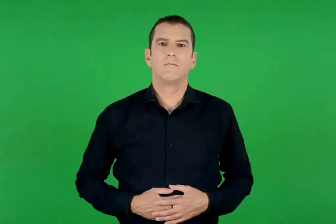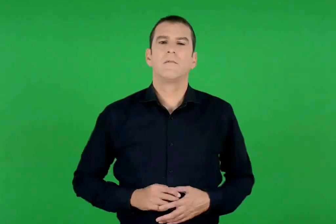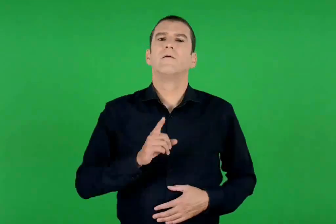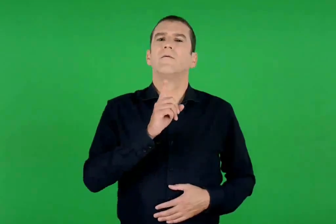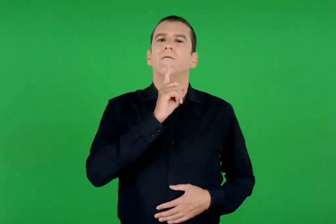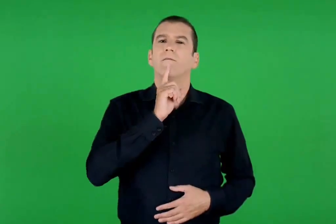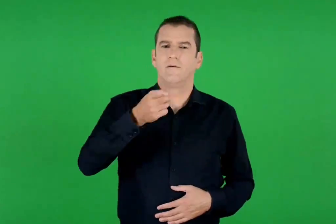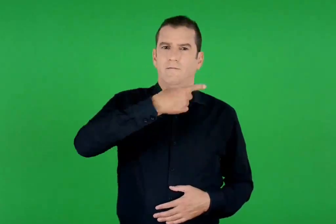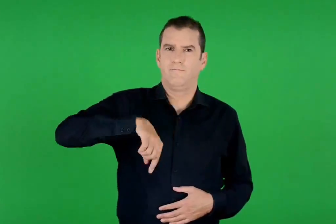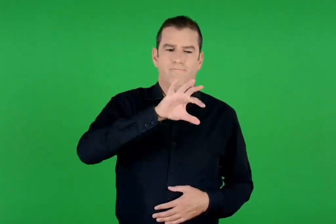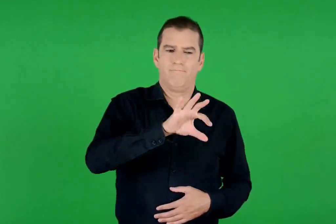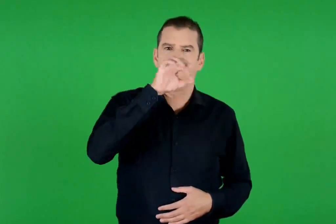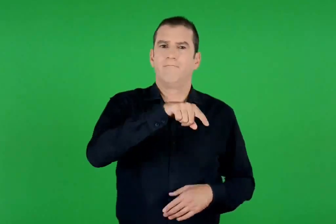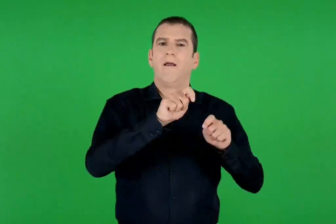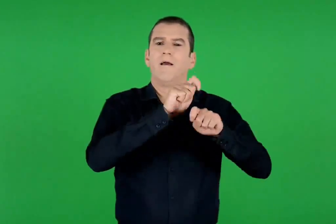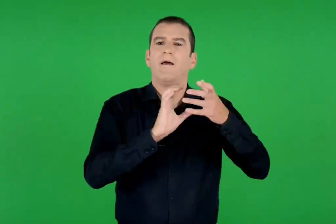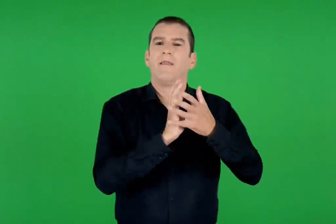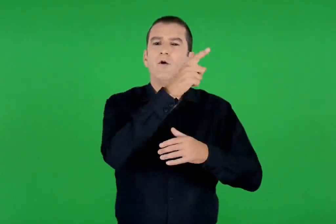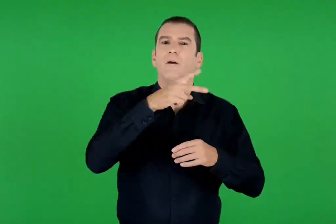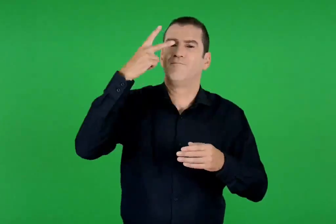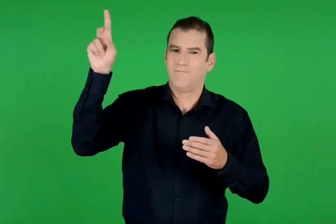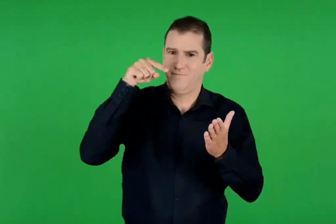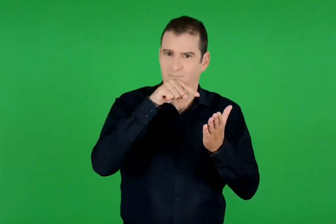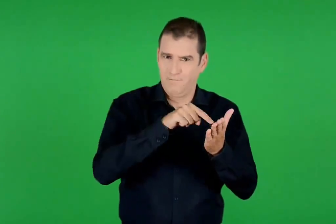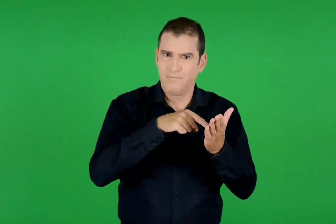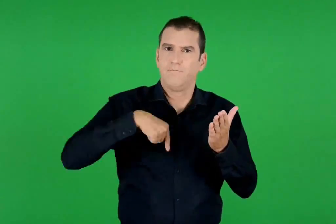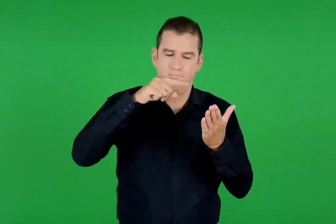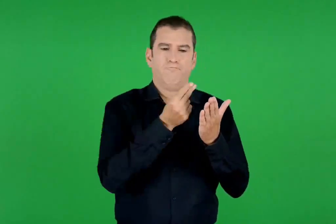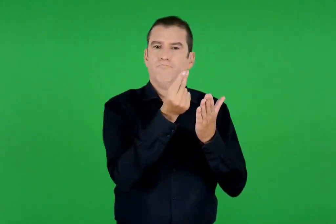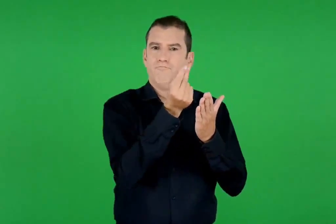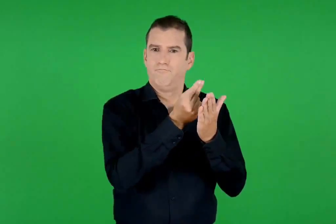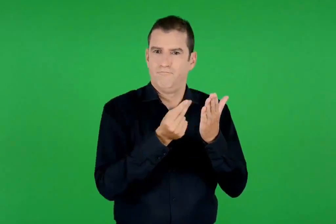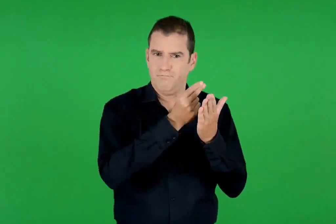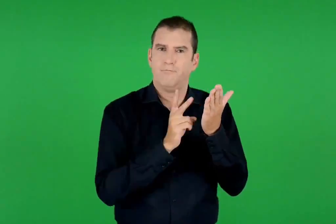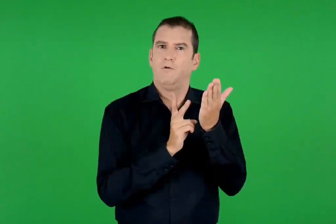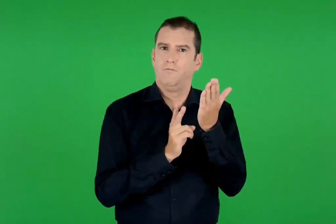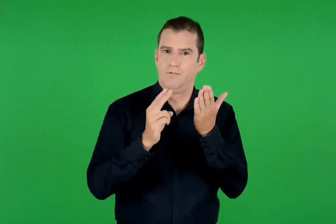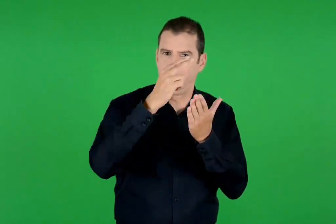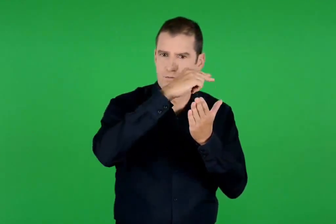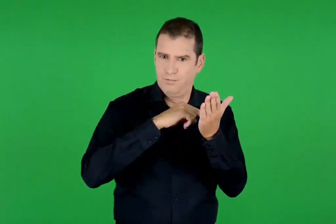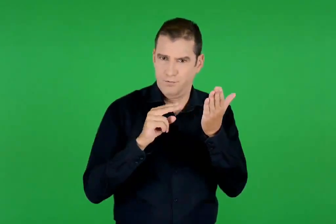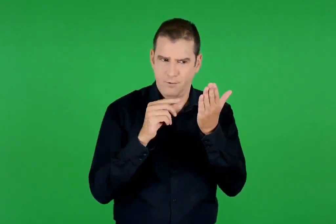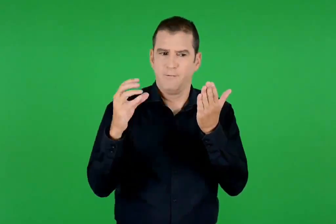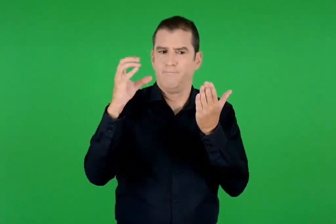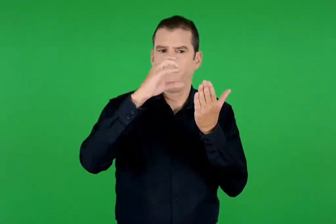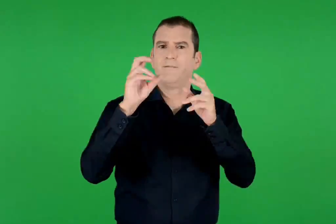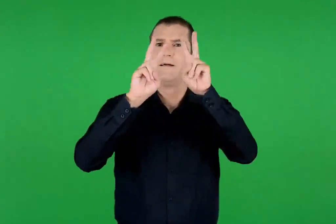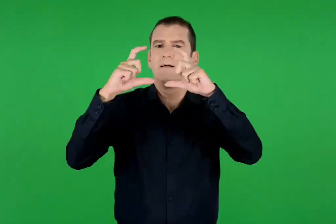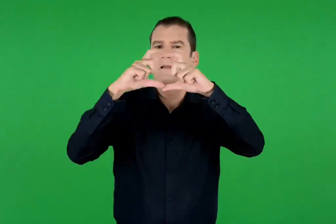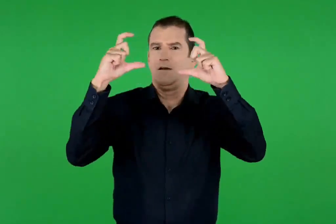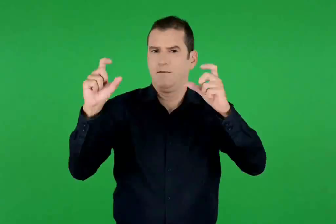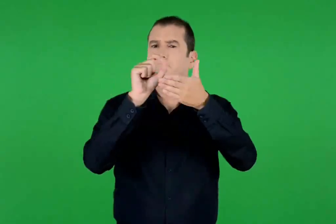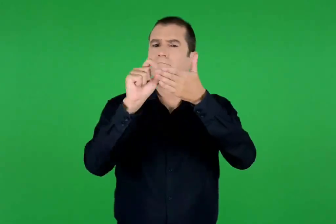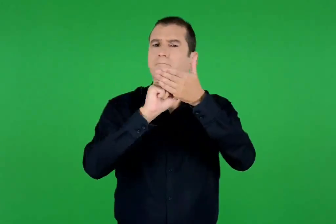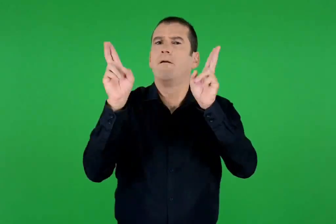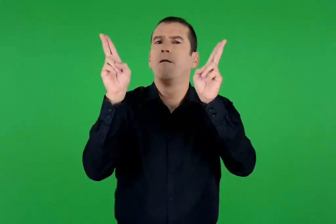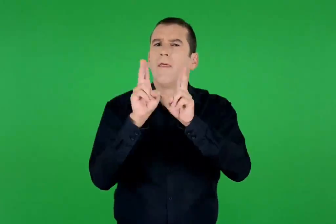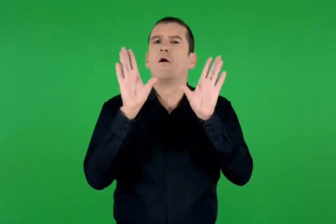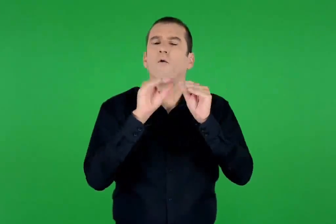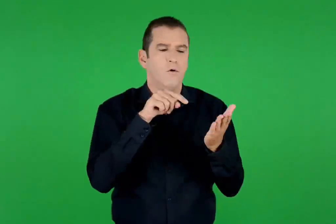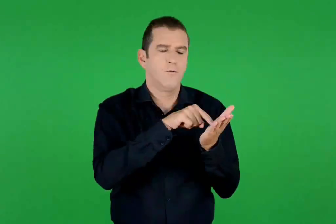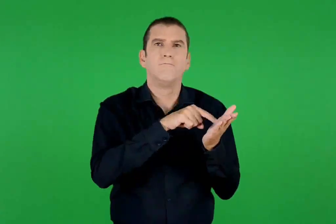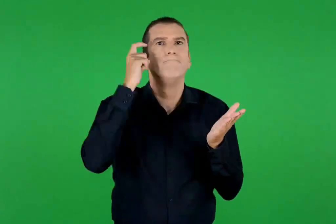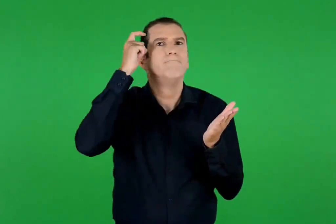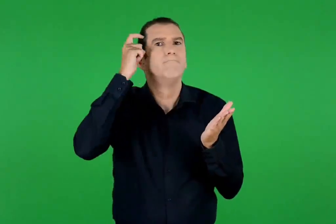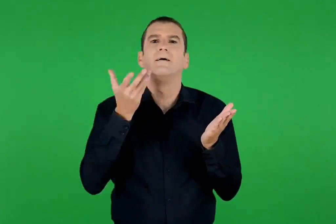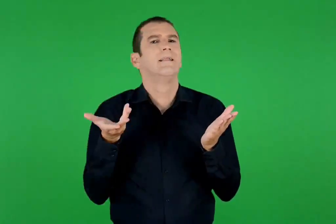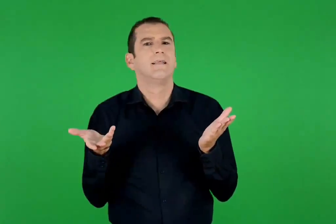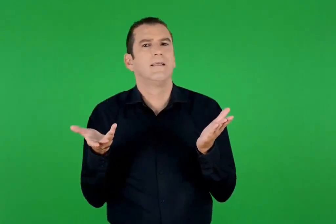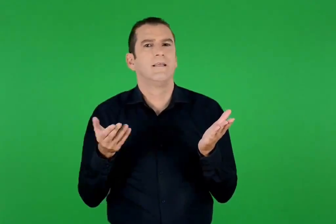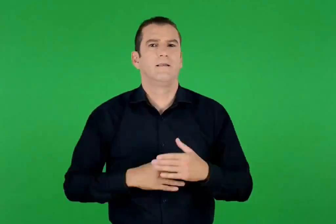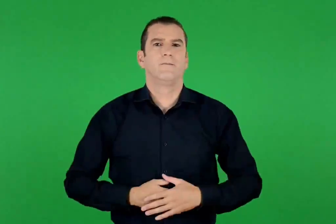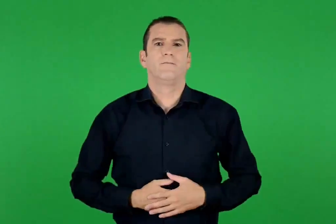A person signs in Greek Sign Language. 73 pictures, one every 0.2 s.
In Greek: το ζωγραφίζουμε , το κόβουμε και το συνοδεύουμε με ένα συννεφάκι με δυο λόγια για το τί μπορεί να σκέφτεται το δημιούργημα της επιλογής μας
